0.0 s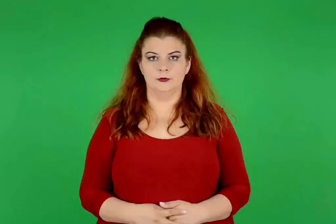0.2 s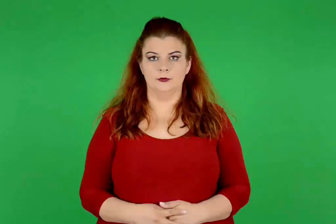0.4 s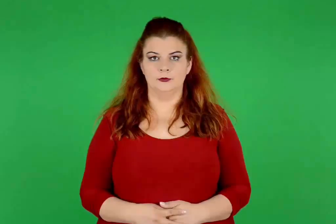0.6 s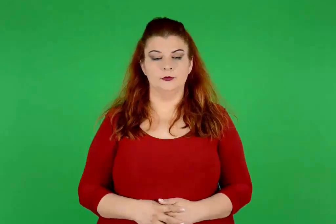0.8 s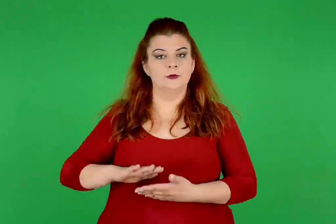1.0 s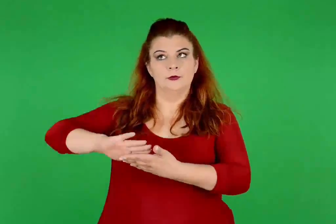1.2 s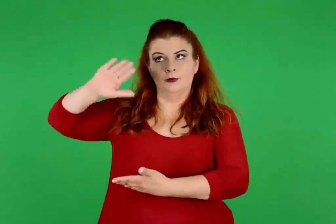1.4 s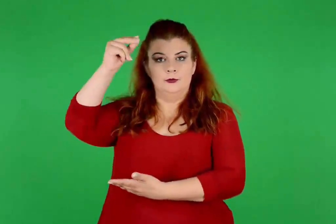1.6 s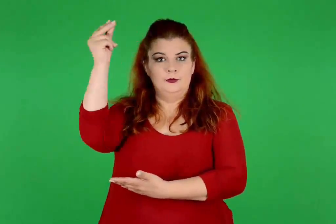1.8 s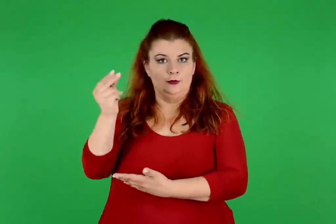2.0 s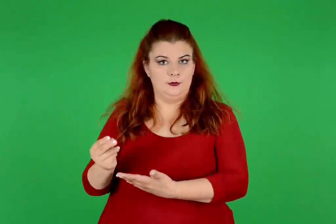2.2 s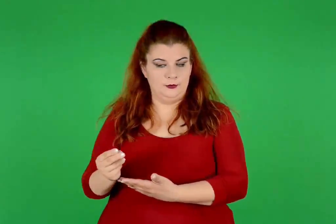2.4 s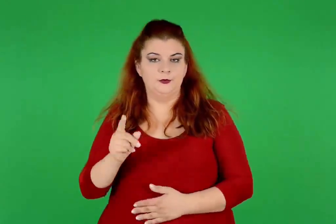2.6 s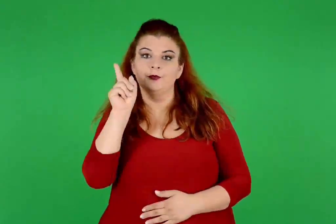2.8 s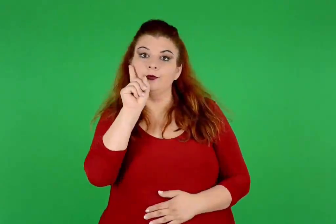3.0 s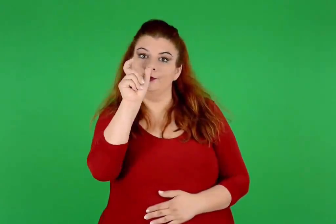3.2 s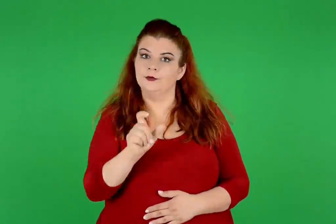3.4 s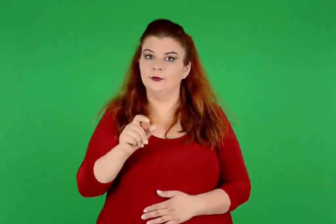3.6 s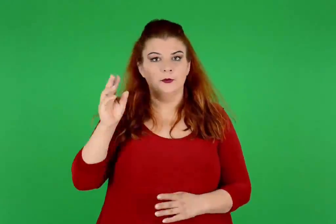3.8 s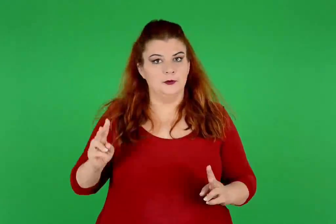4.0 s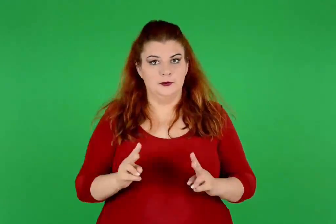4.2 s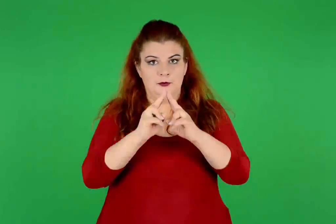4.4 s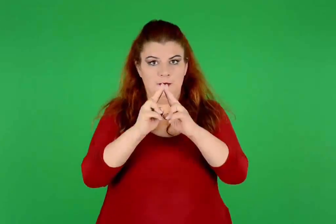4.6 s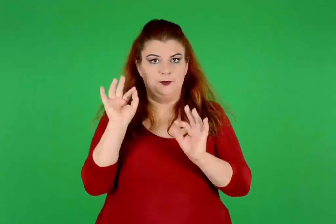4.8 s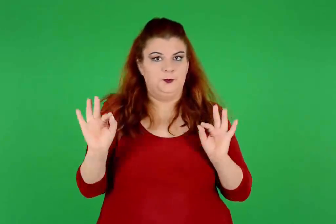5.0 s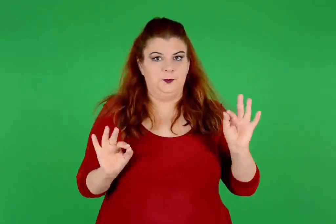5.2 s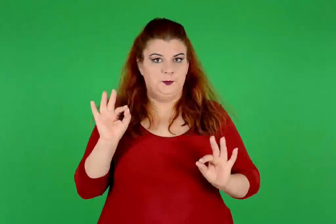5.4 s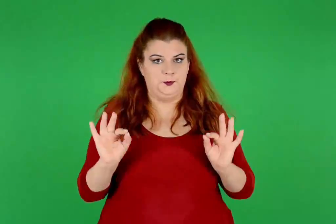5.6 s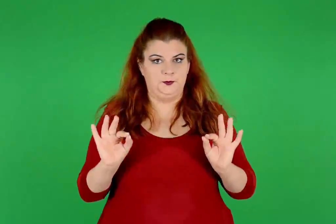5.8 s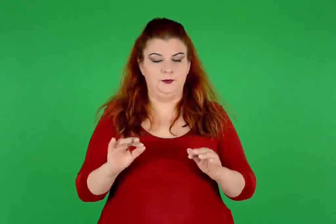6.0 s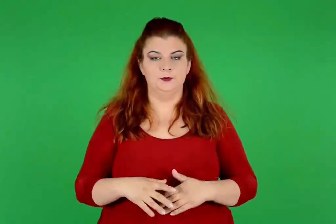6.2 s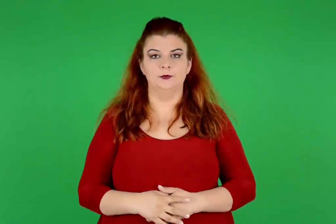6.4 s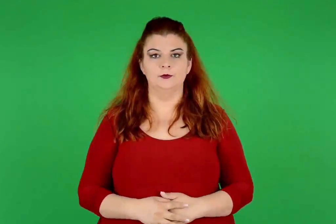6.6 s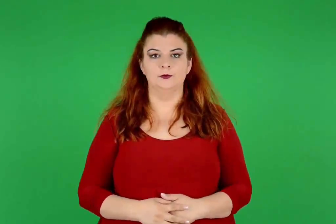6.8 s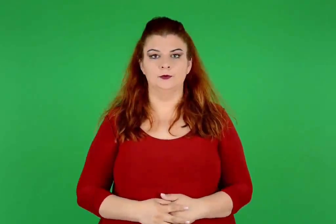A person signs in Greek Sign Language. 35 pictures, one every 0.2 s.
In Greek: η παριζιάνα τοιχογραφία
